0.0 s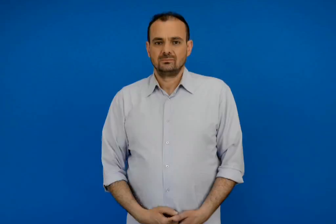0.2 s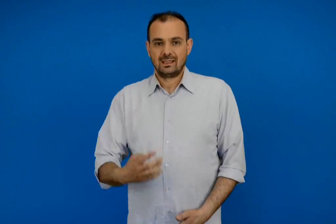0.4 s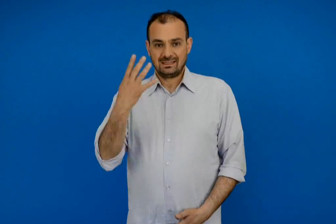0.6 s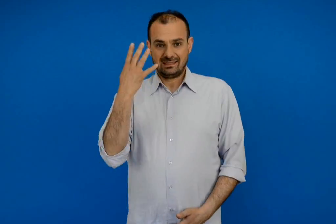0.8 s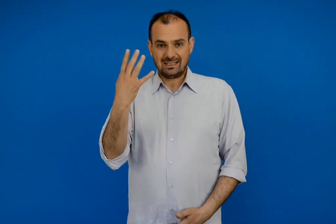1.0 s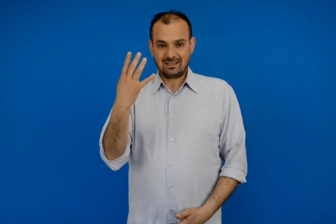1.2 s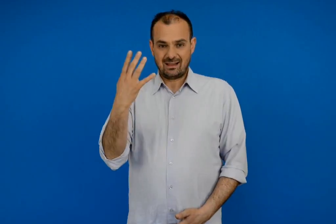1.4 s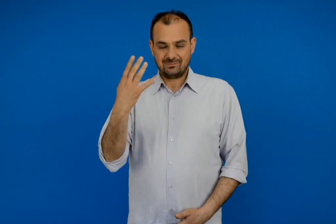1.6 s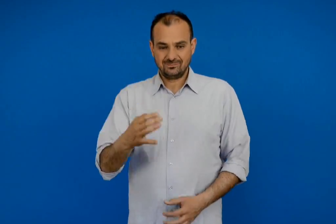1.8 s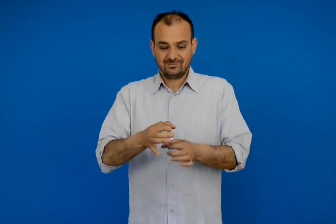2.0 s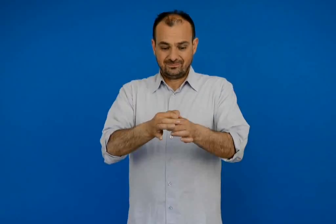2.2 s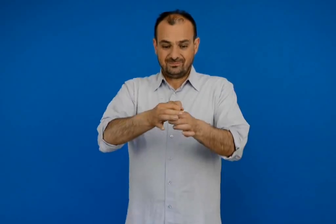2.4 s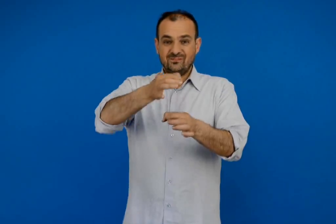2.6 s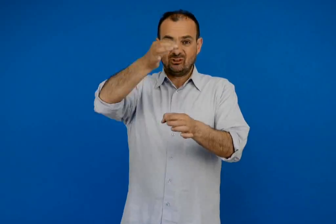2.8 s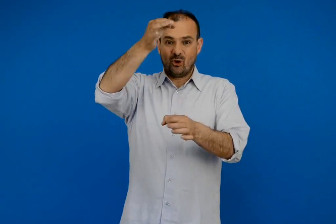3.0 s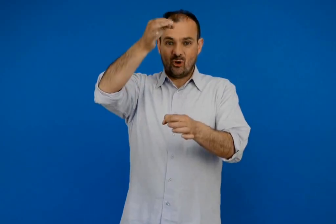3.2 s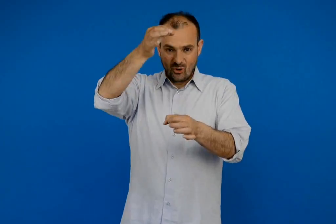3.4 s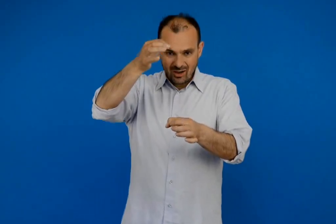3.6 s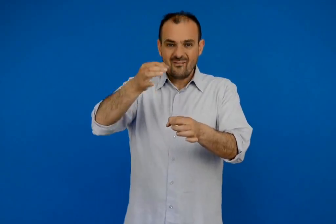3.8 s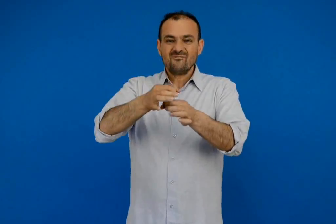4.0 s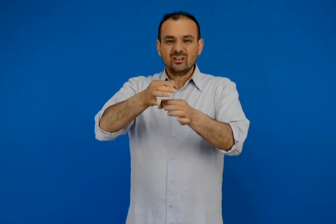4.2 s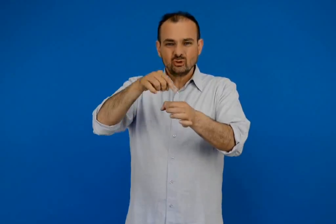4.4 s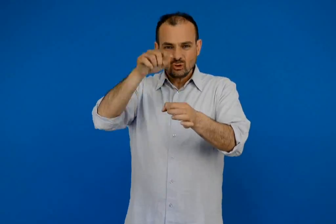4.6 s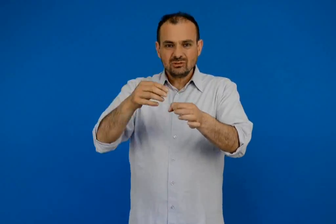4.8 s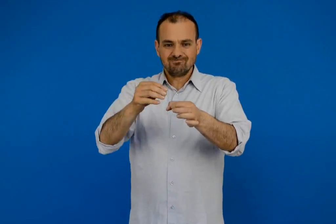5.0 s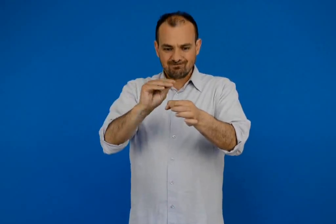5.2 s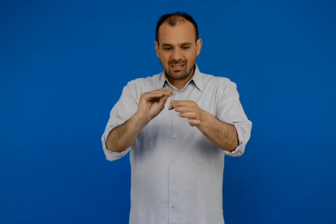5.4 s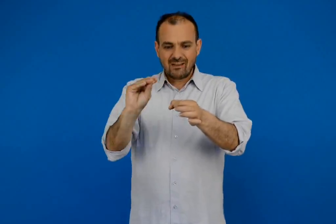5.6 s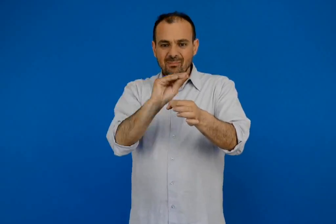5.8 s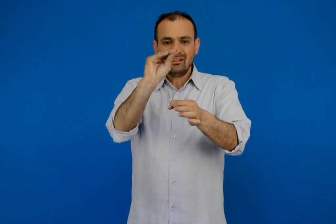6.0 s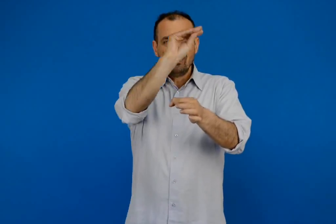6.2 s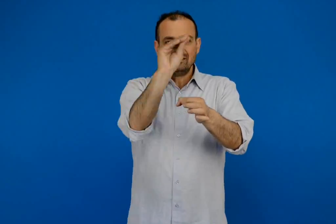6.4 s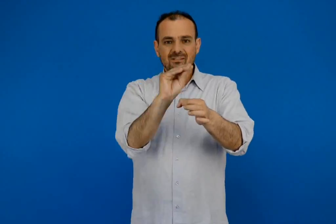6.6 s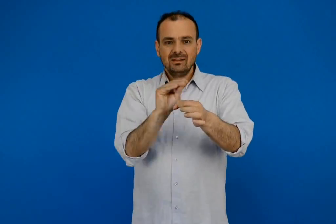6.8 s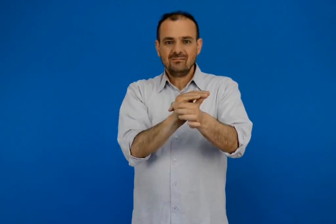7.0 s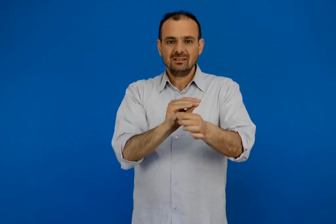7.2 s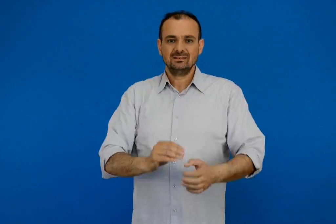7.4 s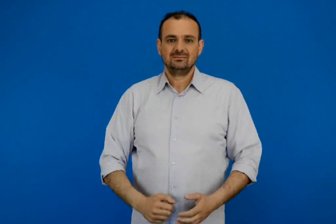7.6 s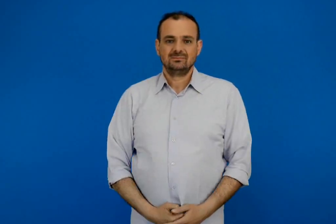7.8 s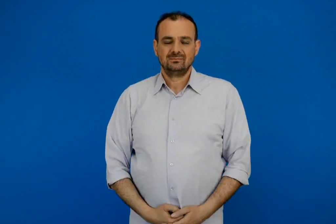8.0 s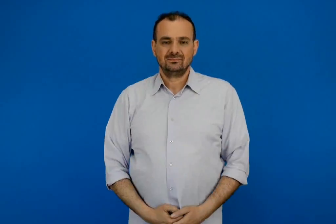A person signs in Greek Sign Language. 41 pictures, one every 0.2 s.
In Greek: 4 ο βλαστός μεταφέρει το σε όλα τα μέρη του φυτού
